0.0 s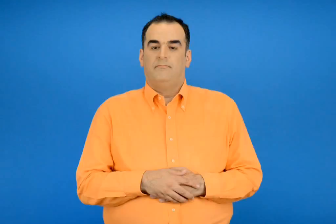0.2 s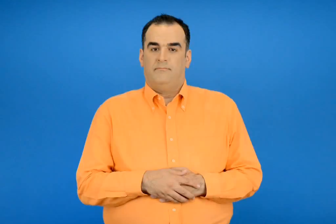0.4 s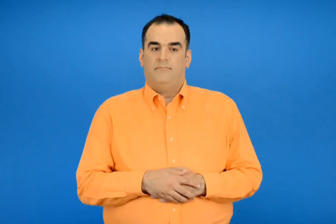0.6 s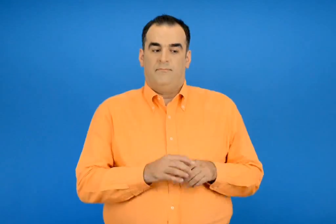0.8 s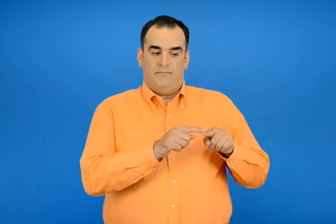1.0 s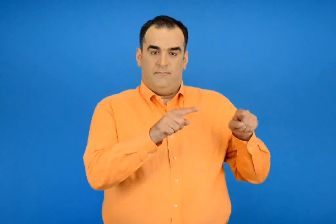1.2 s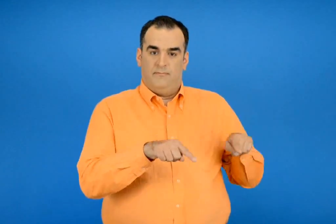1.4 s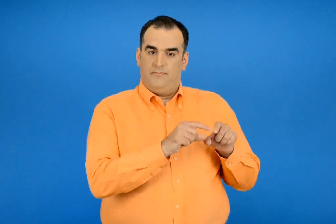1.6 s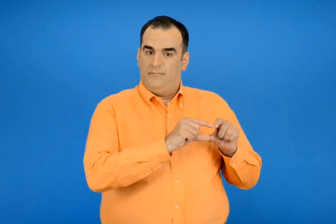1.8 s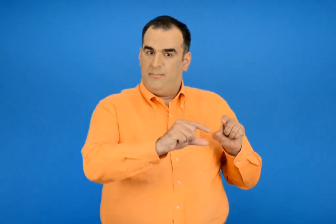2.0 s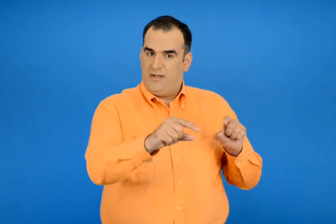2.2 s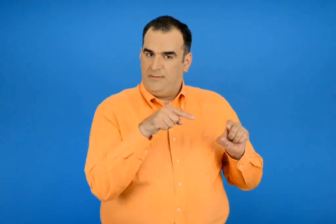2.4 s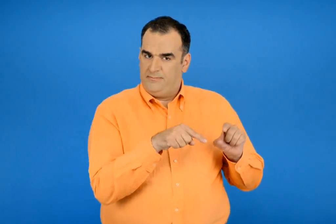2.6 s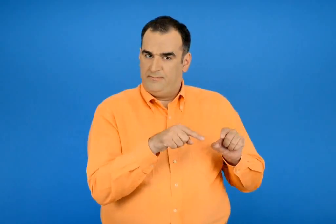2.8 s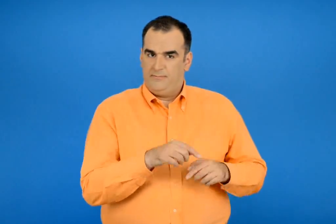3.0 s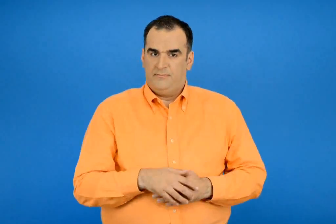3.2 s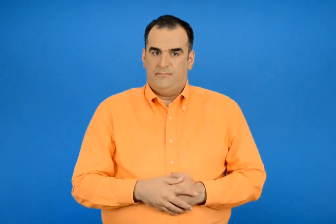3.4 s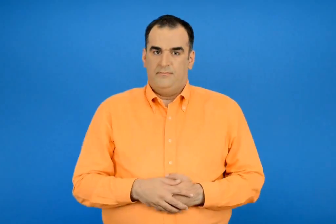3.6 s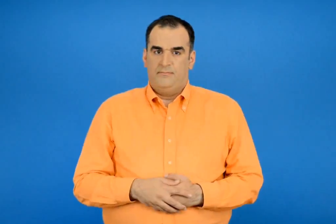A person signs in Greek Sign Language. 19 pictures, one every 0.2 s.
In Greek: με πίνακα
